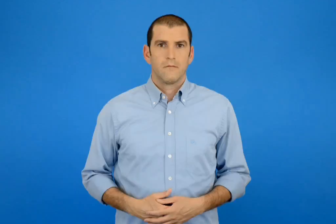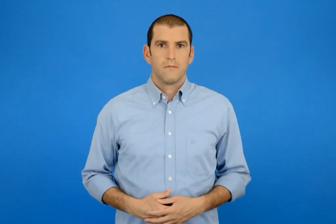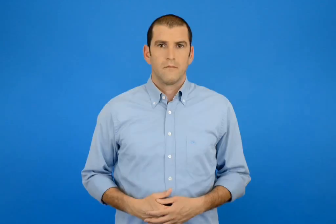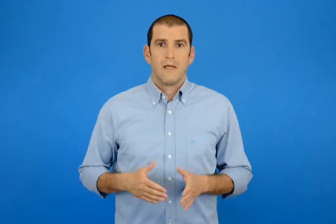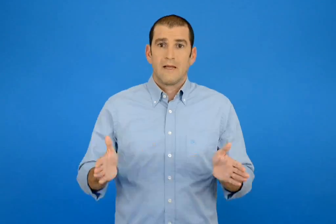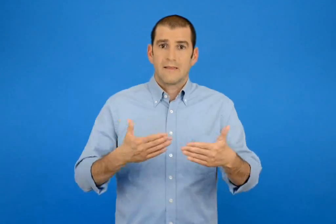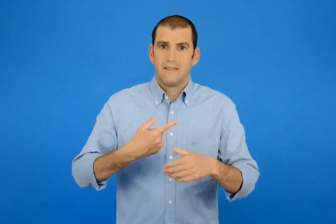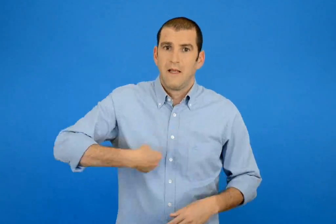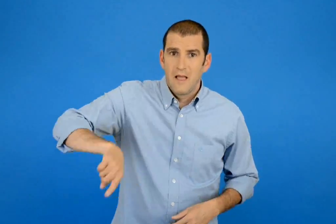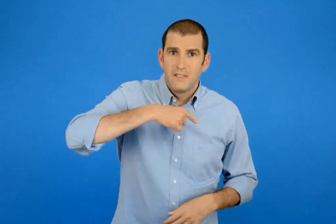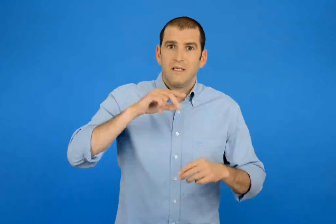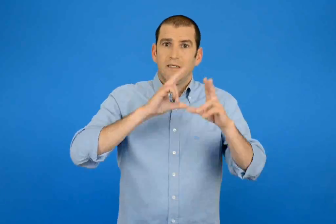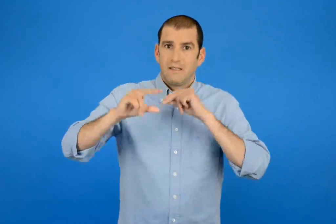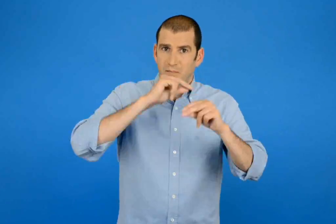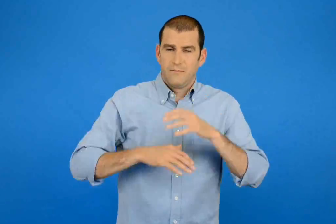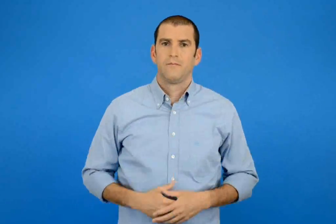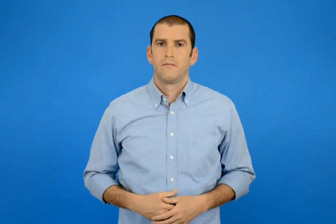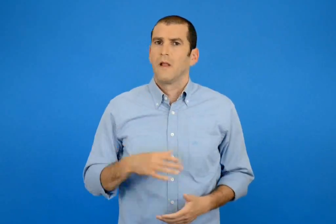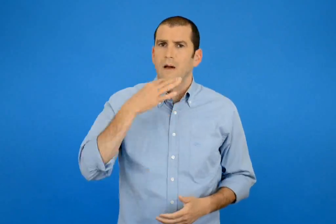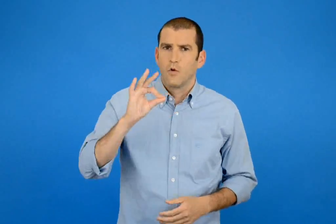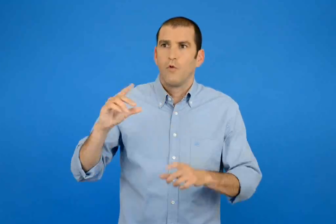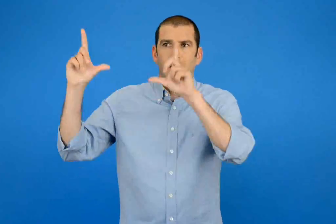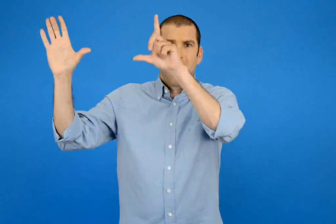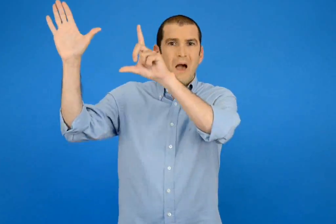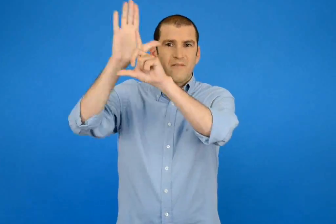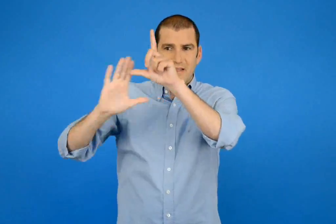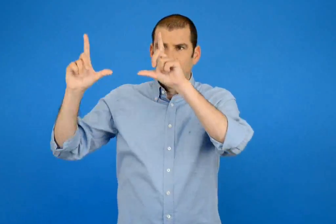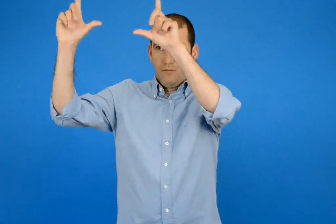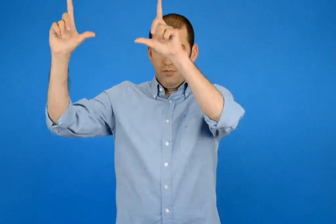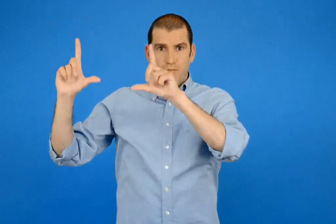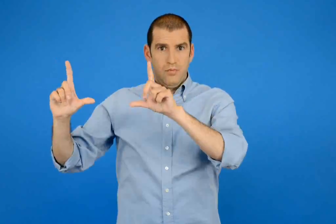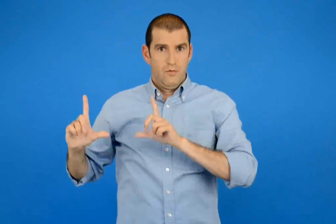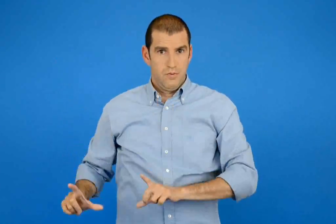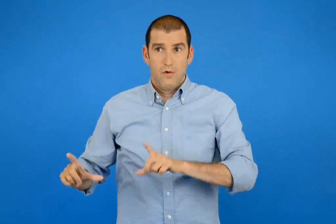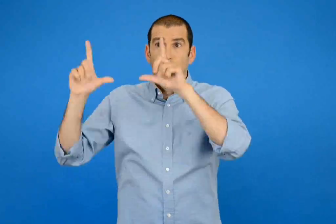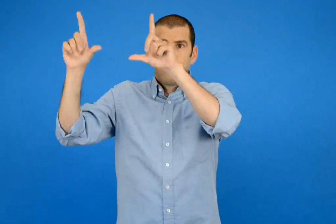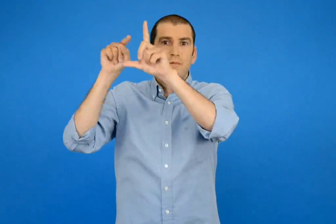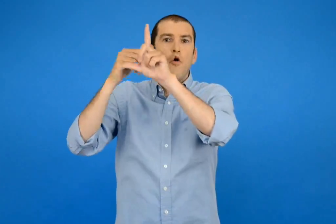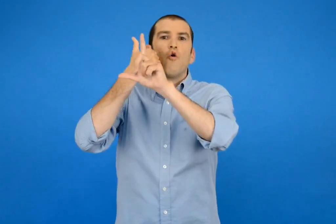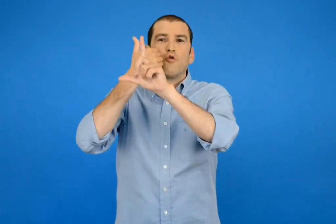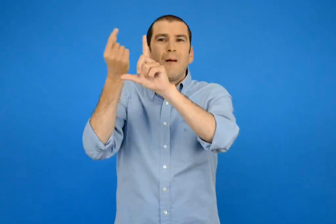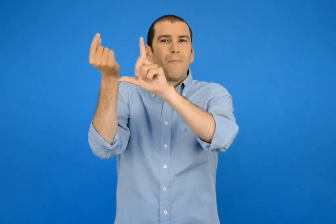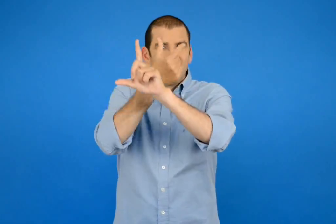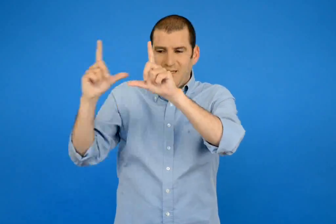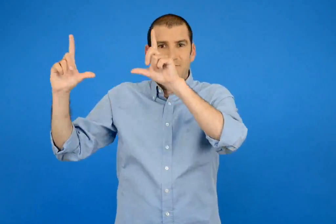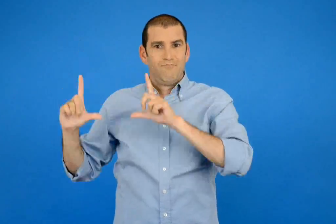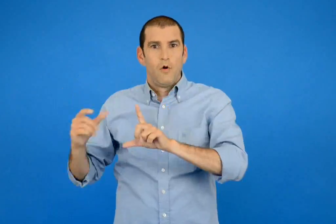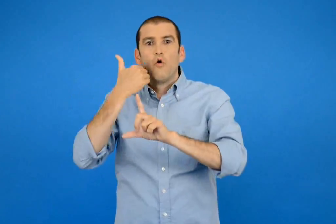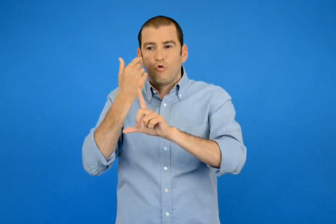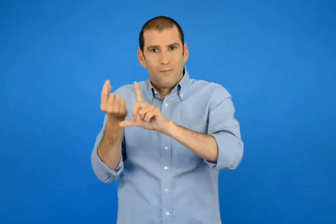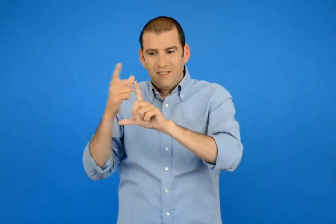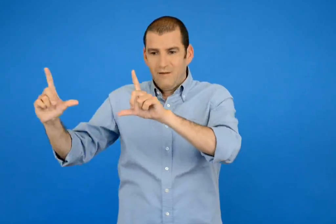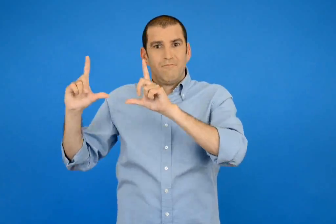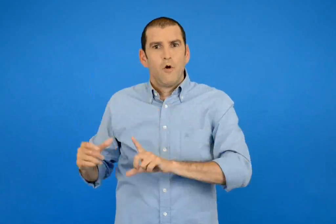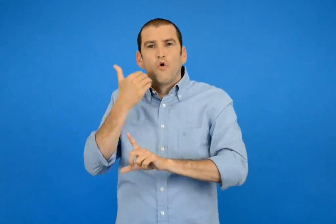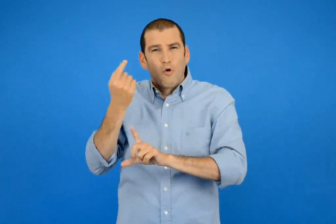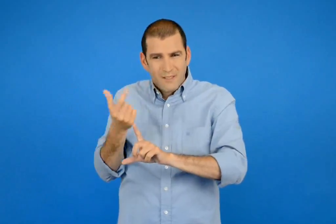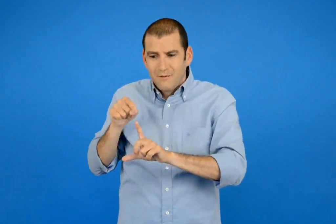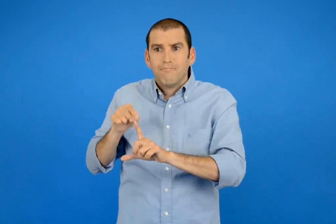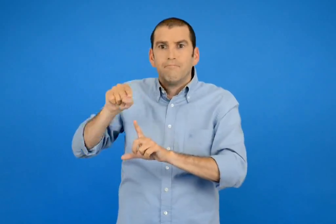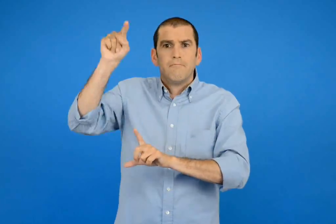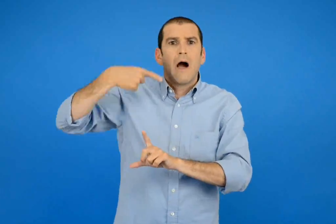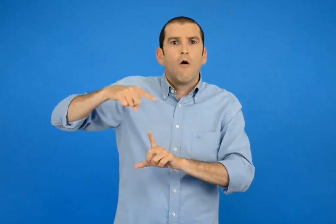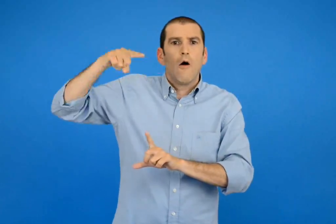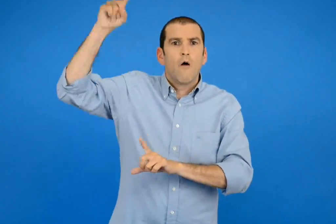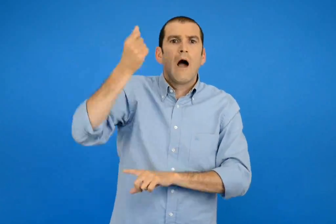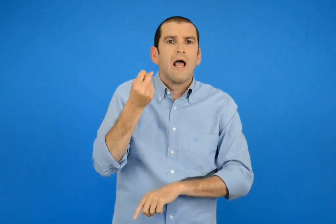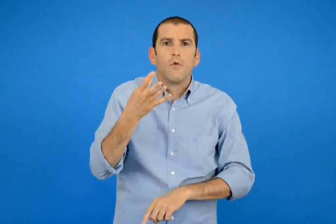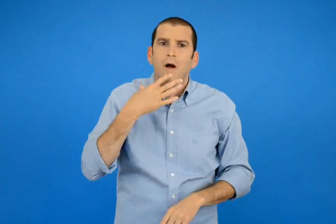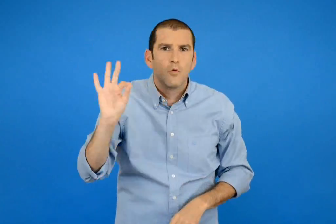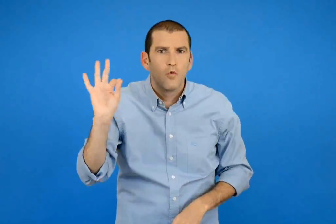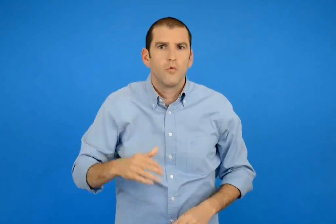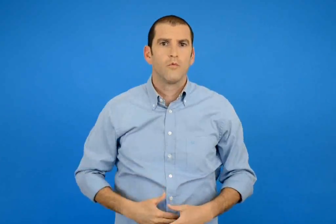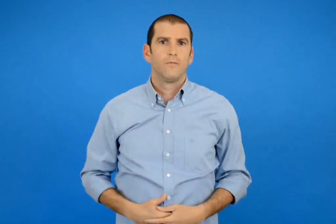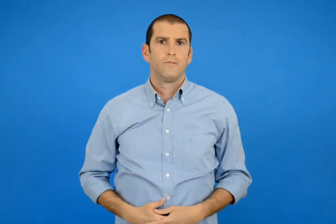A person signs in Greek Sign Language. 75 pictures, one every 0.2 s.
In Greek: συζητάμε στην τάξη γιατι η μισή επιφάνεια είναι καλυμμένη κάθε φορά με διαφορετικό αριθμό από κόκκινα κουτάκια ;
